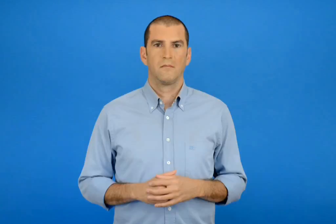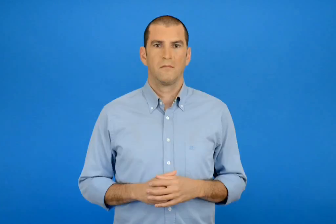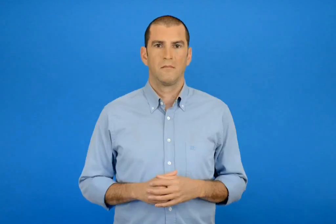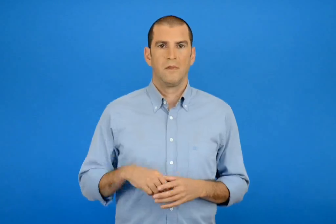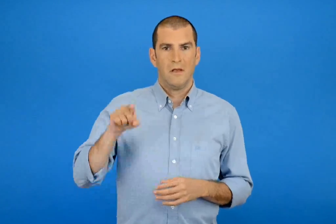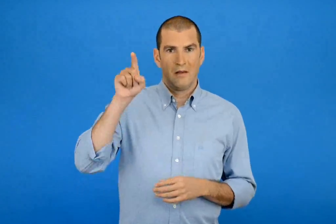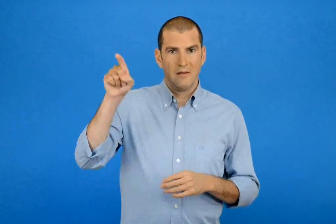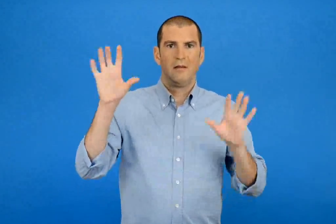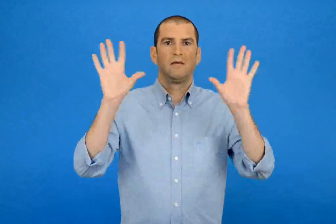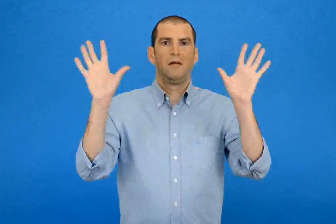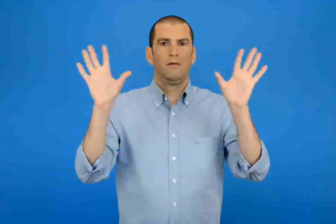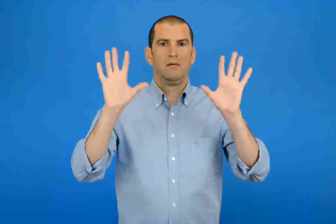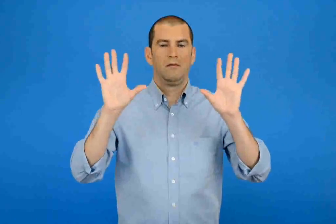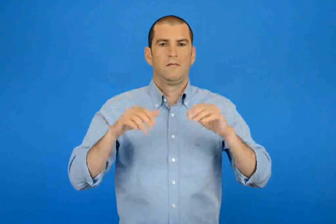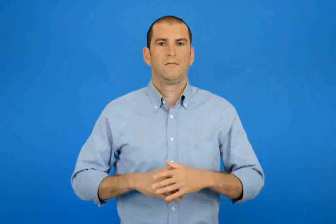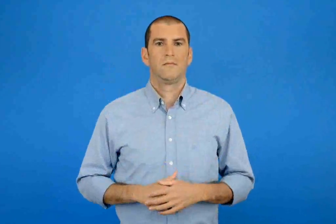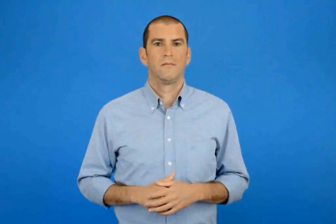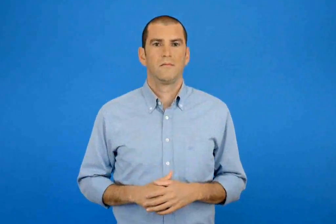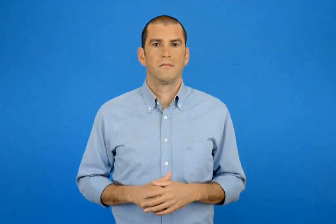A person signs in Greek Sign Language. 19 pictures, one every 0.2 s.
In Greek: στον κινηματογράφο
